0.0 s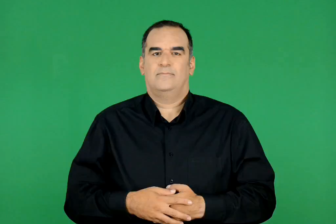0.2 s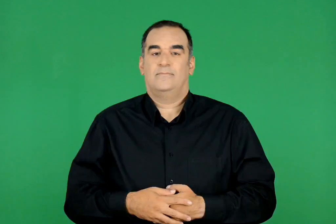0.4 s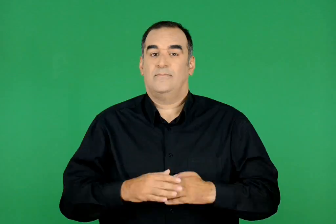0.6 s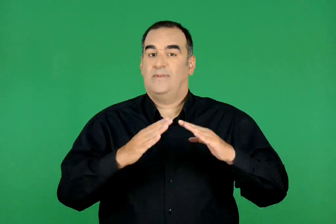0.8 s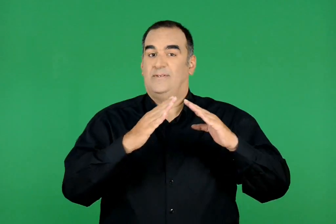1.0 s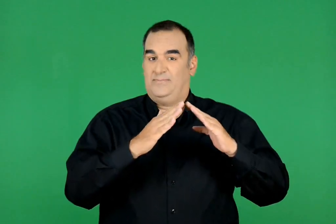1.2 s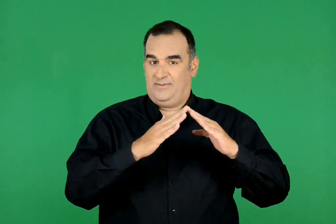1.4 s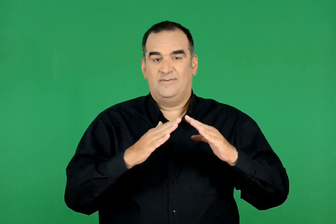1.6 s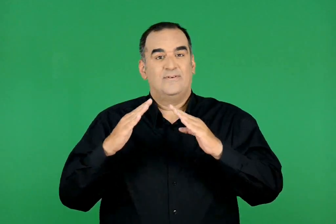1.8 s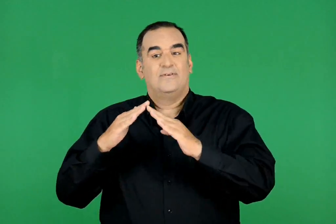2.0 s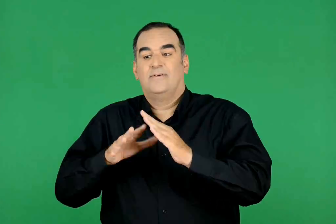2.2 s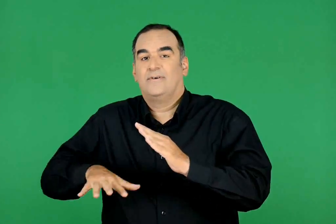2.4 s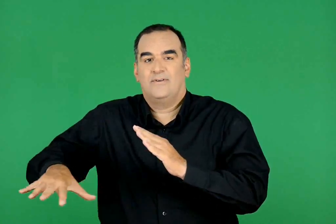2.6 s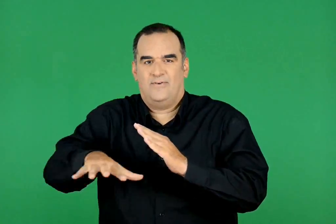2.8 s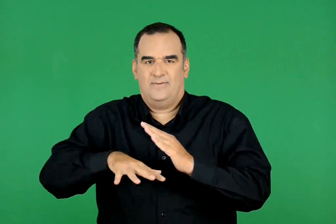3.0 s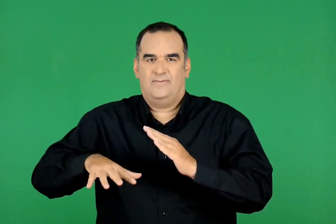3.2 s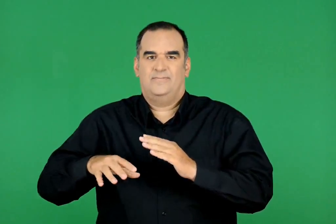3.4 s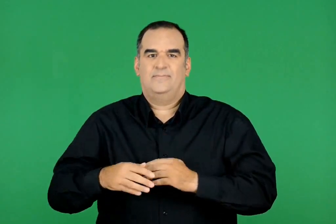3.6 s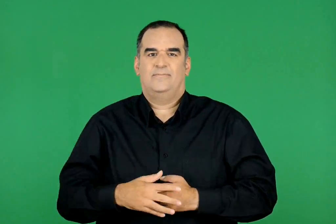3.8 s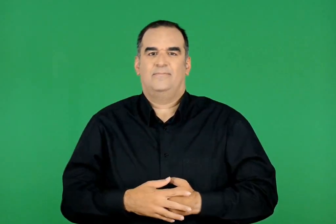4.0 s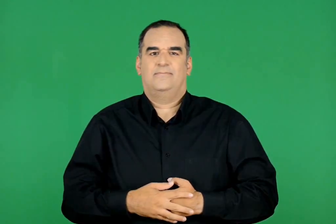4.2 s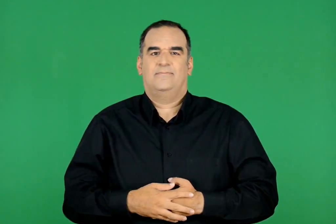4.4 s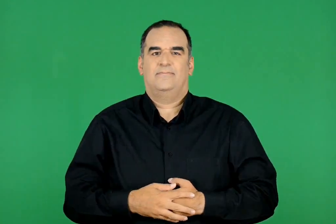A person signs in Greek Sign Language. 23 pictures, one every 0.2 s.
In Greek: στο σπίτι και στη γειτονιά
